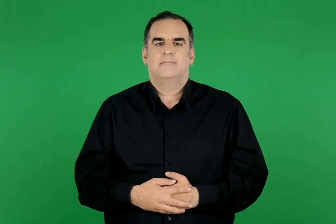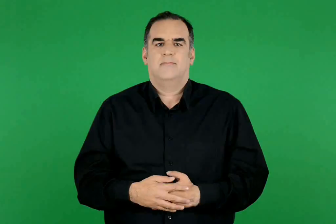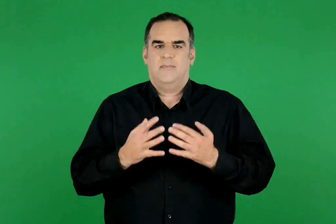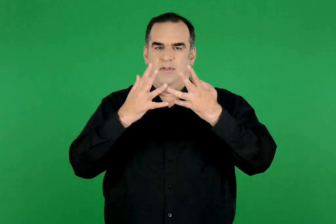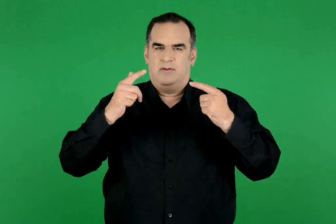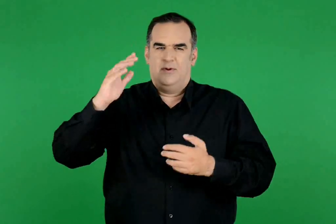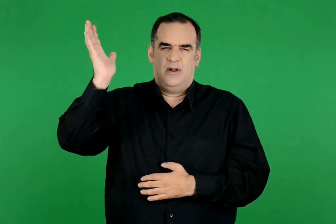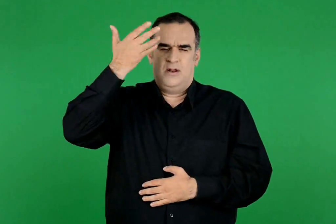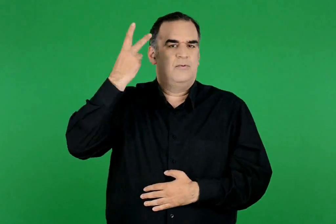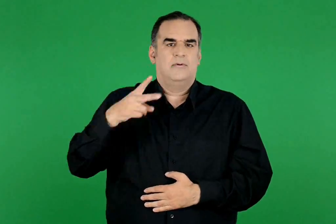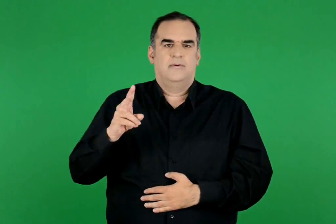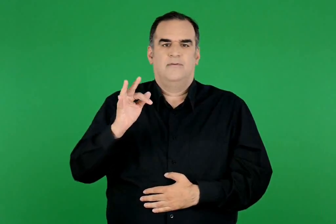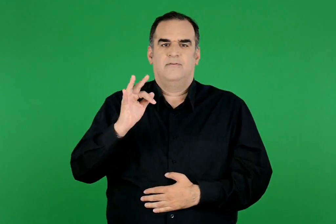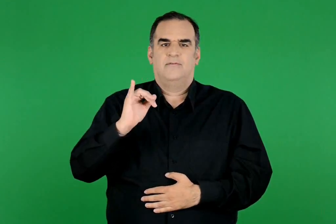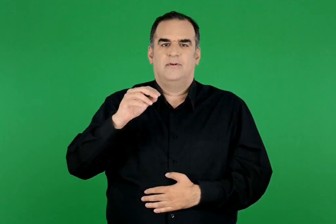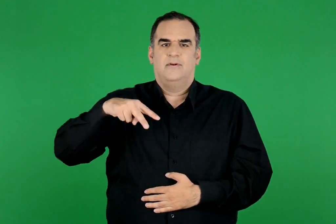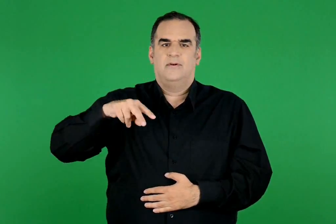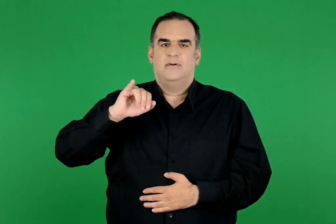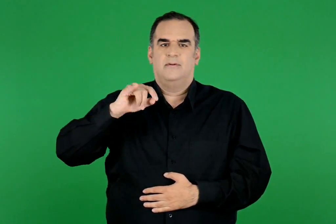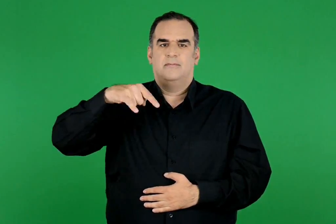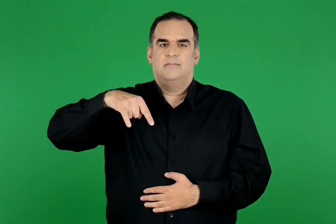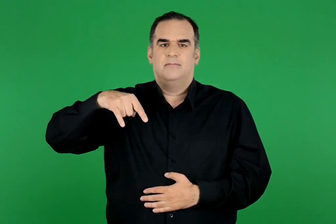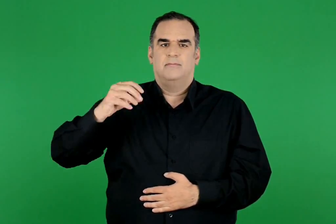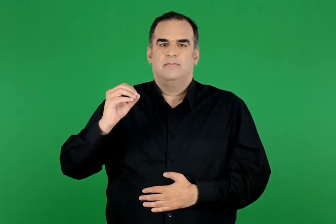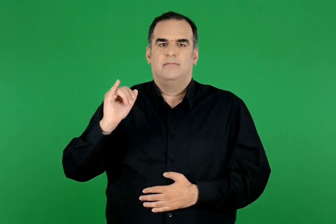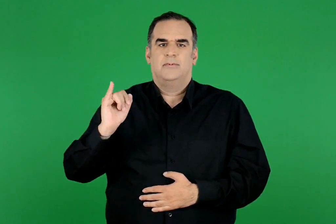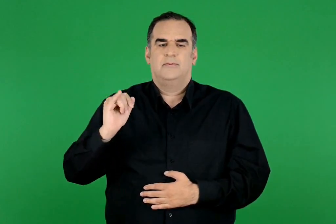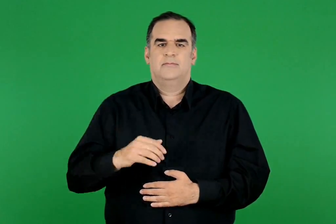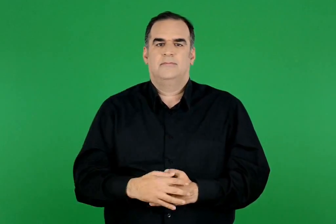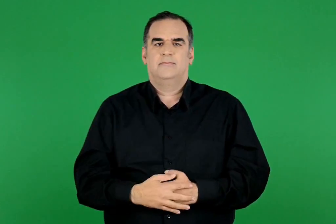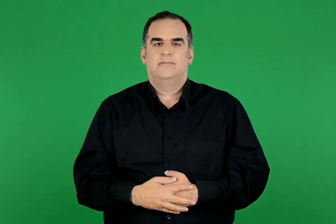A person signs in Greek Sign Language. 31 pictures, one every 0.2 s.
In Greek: αρχαίο θέατρο φιλίππων
